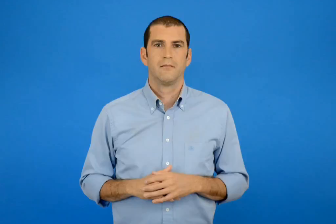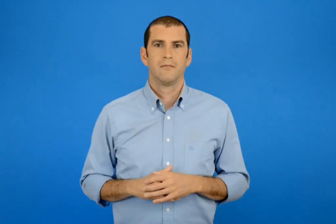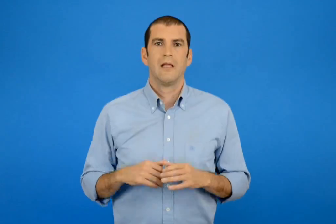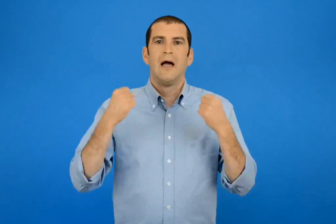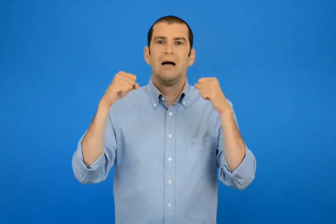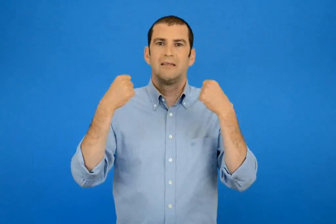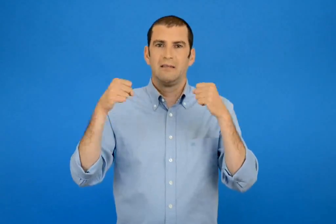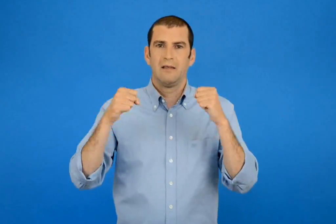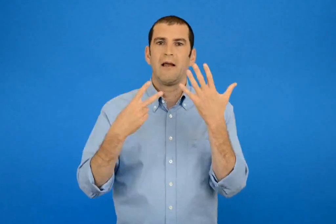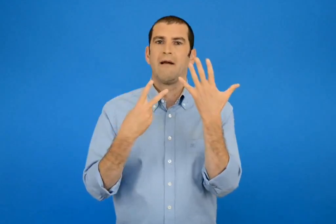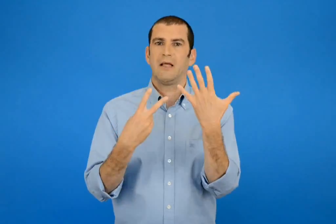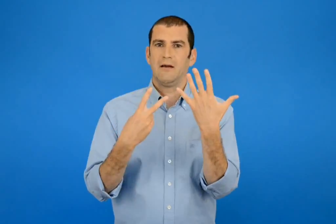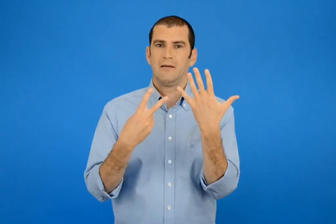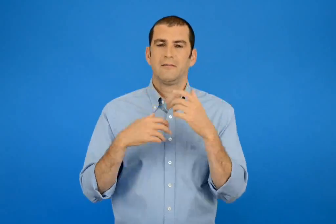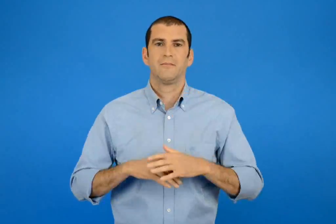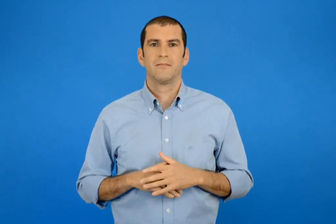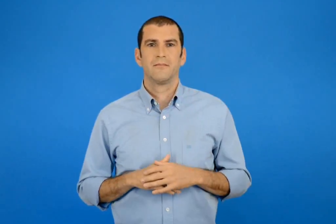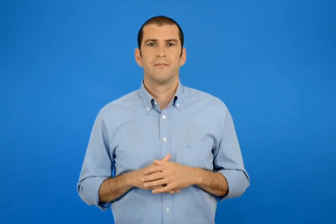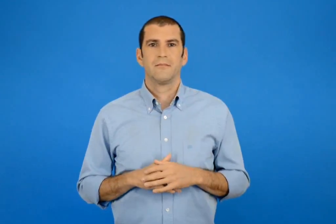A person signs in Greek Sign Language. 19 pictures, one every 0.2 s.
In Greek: άσκηση 7
